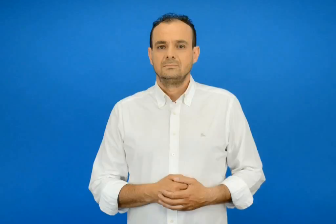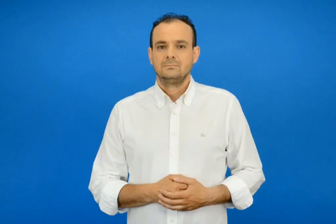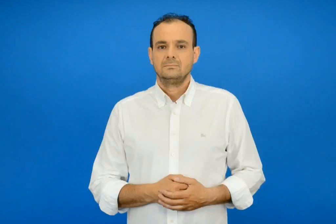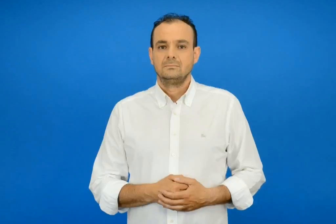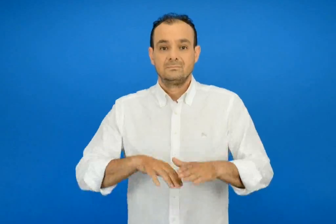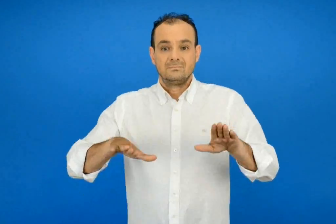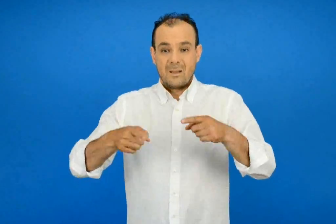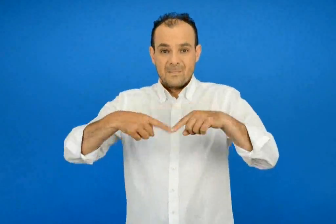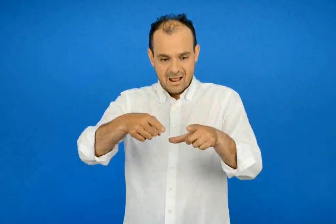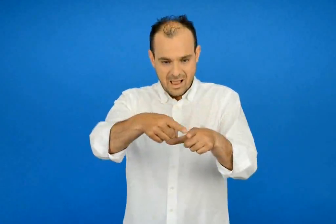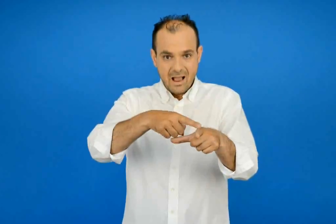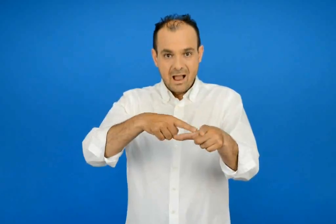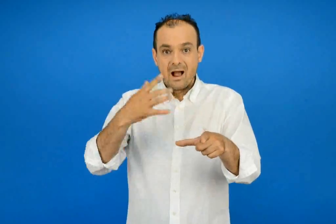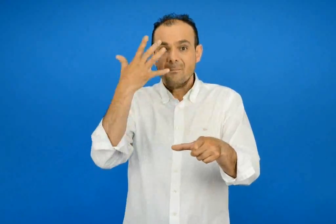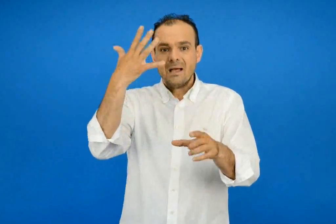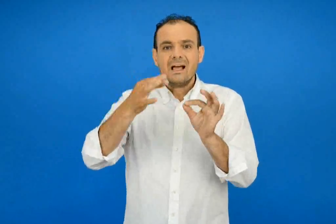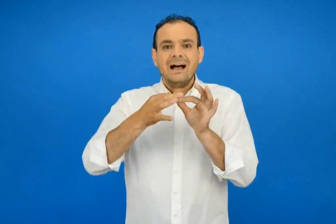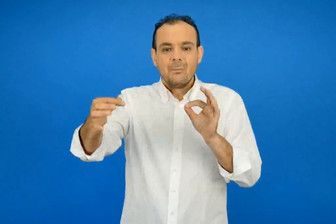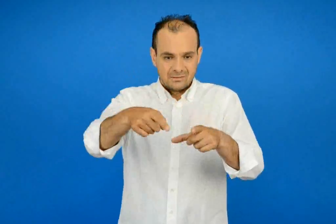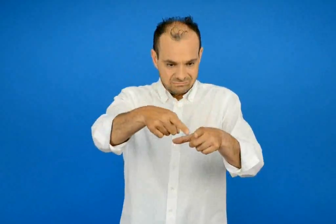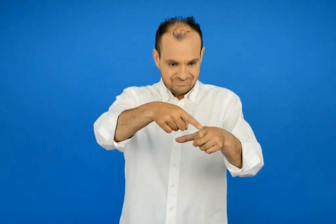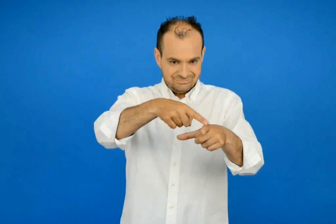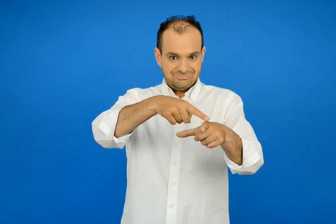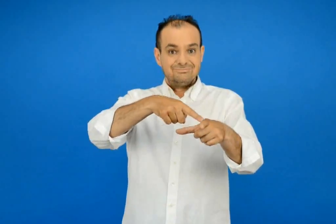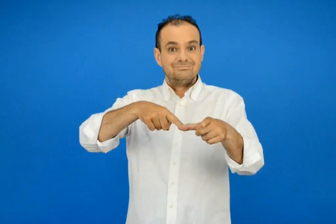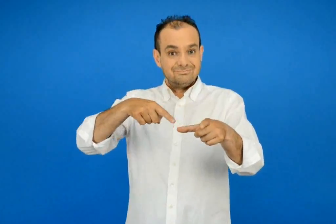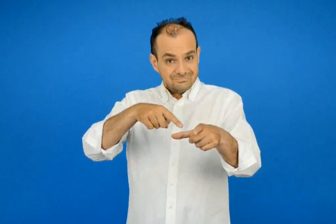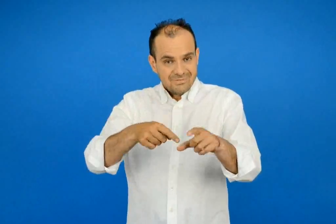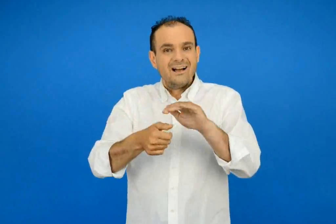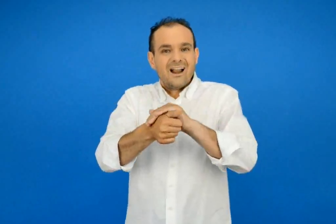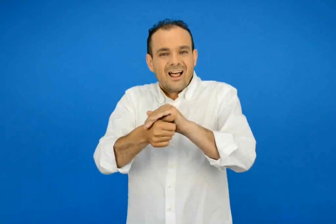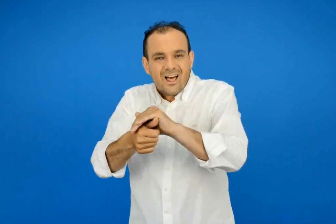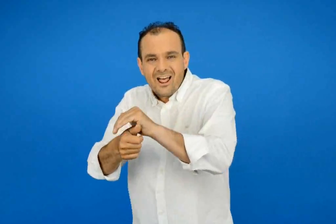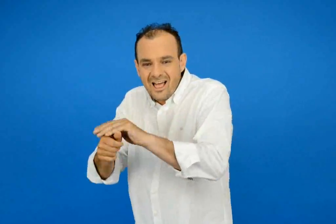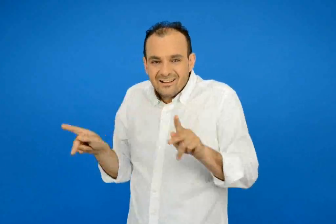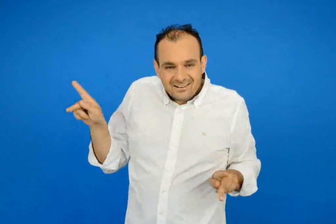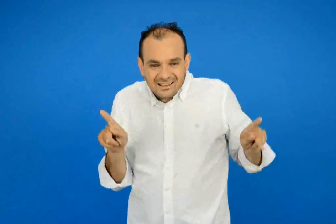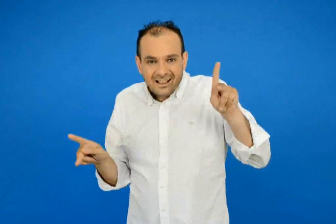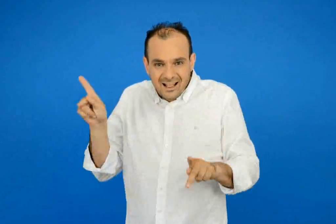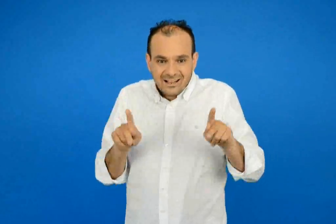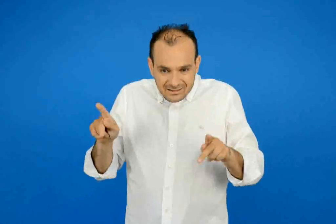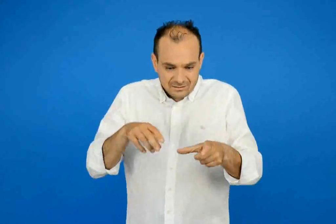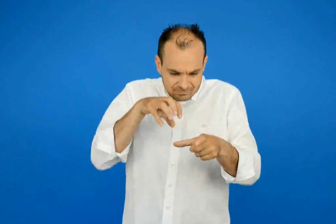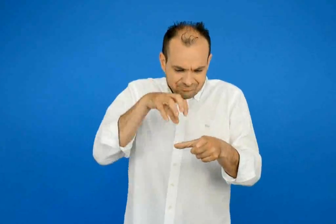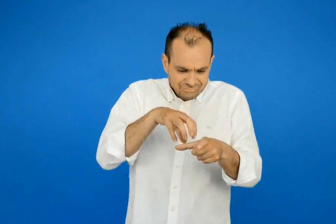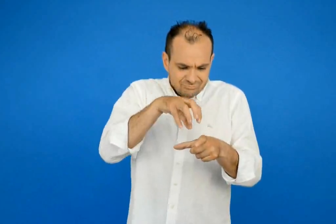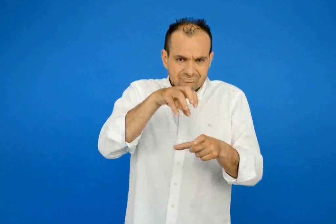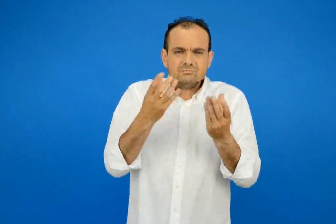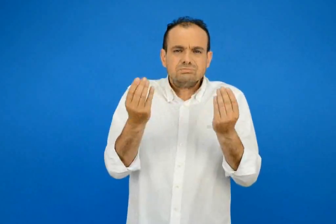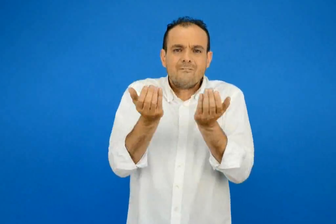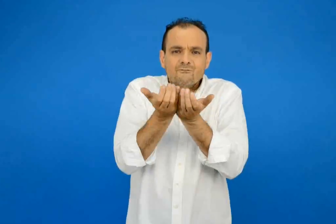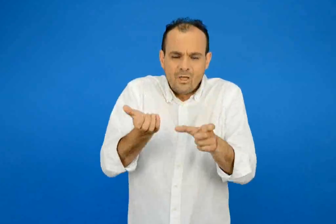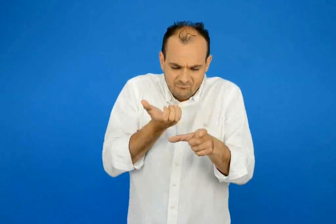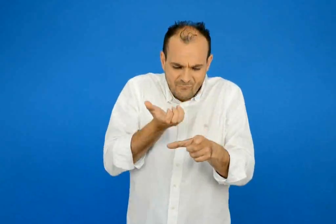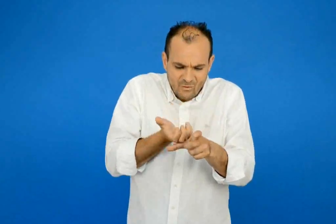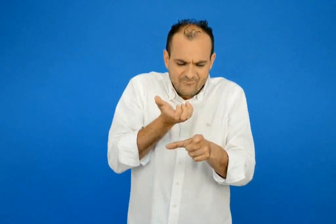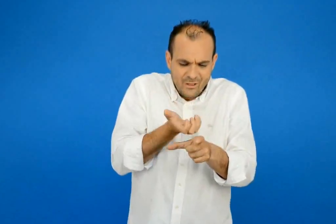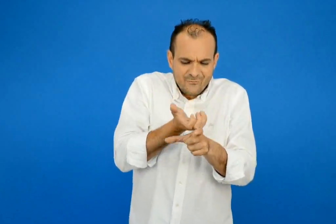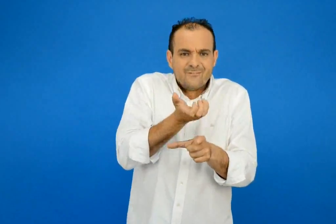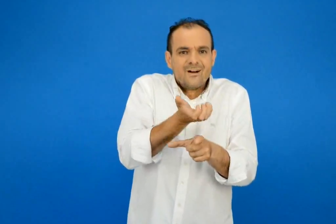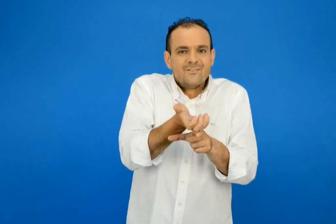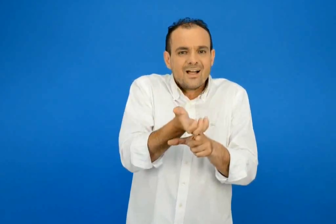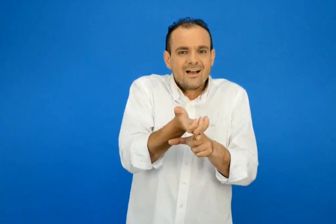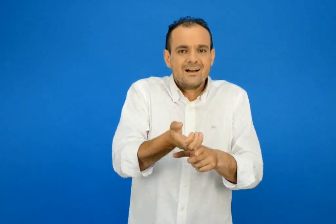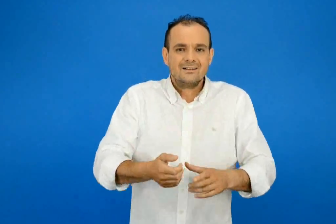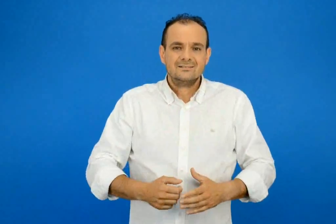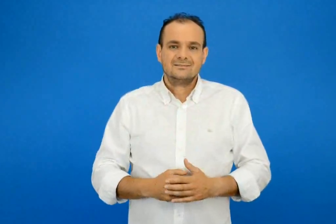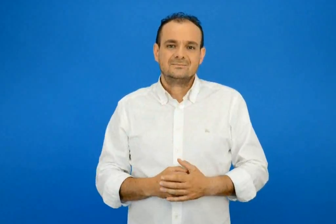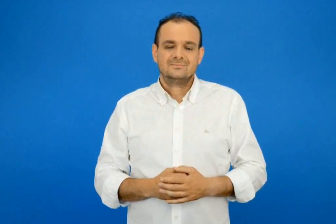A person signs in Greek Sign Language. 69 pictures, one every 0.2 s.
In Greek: στα πέντε χιλιόμετρα της παράλιας οι χελώνες καρέτα καρέτα φτιάχνουν πάρα πολλές φωλιές
